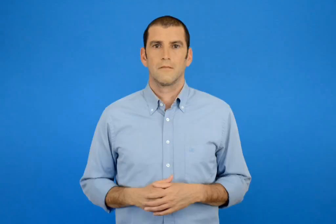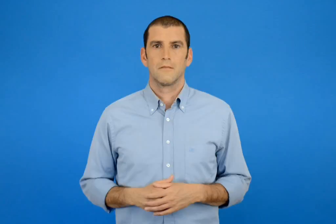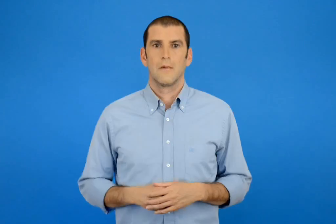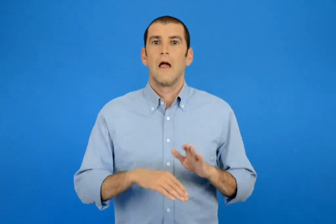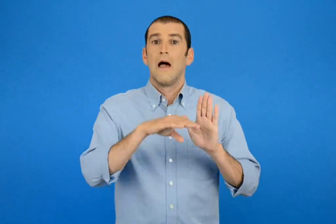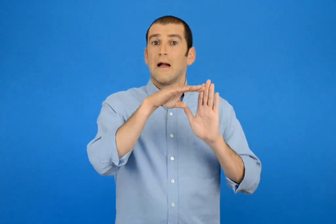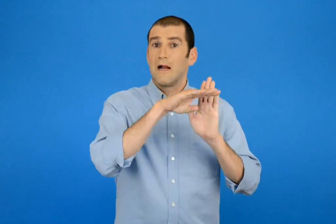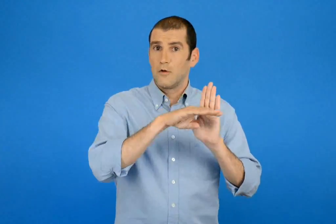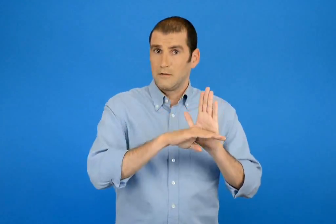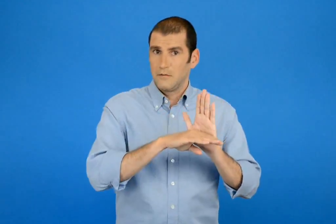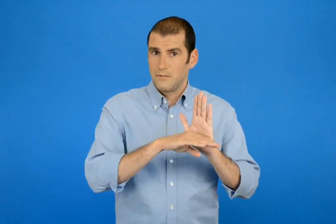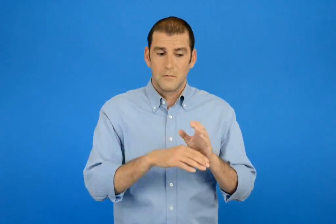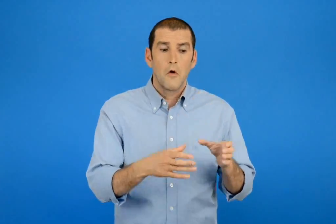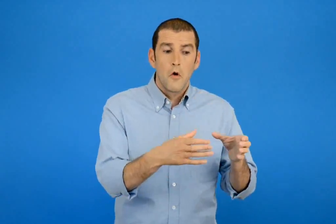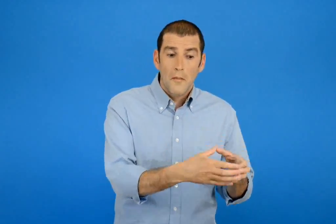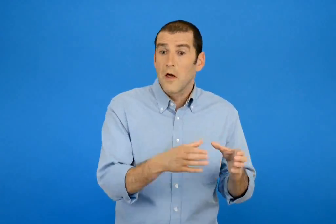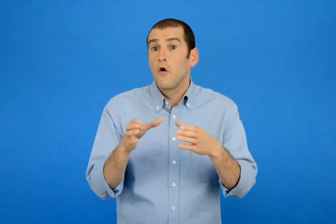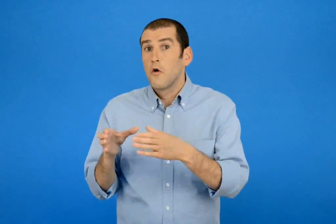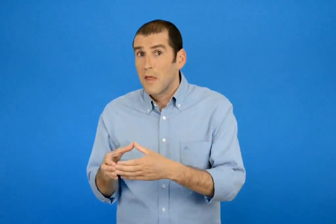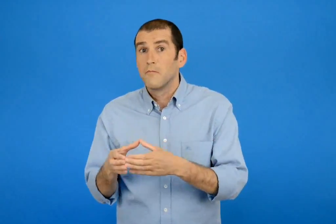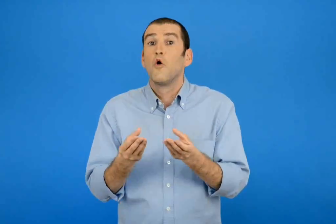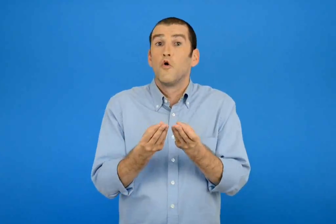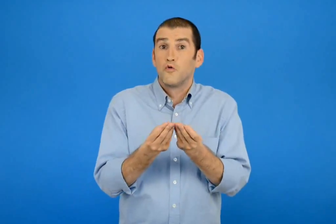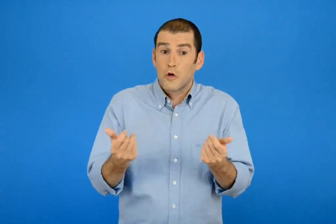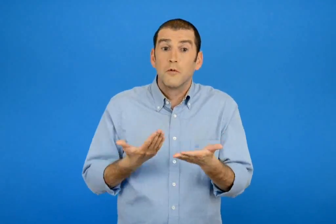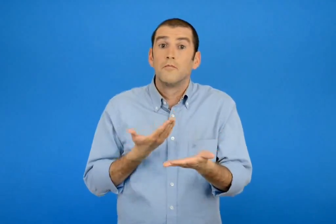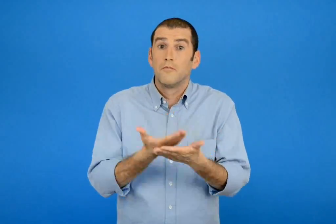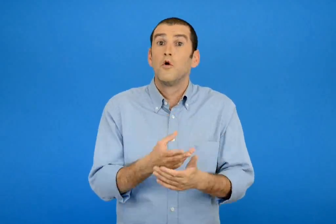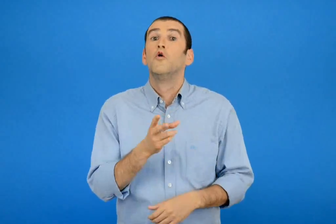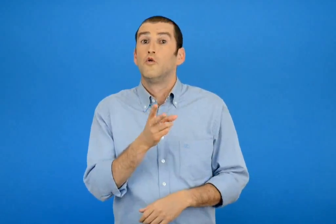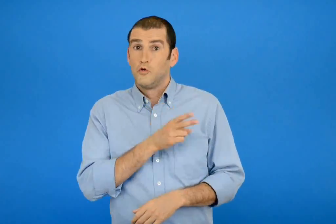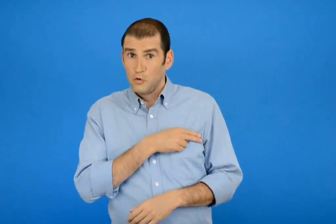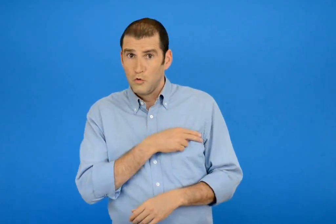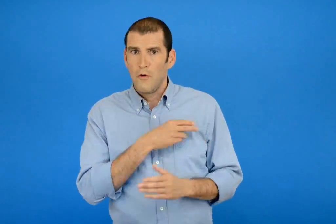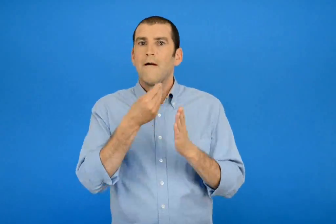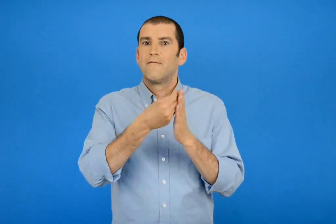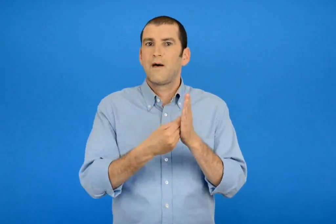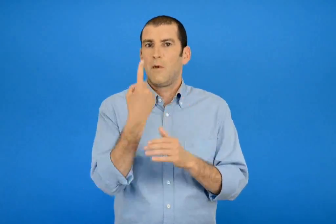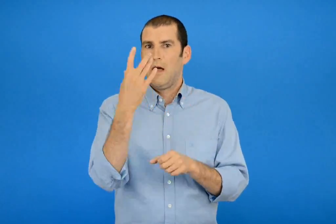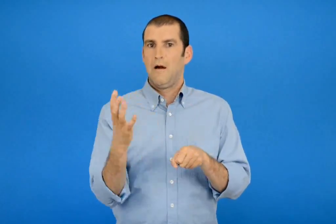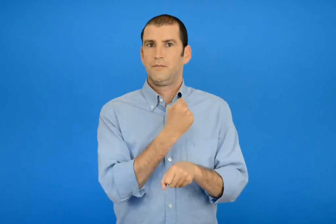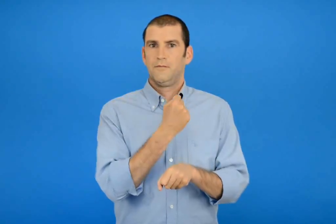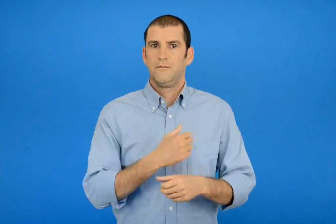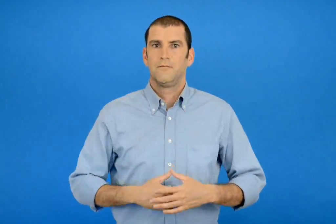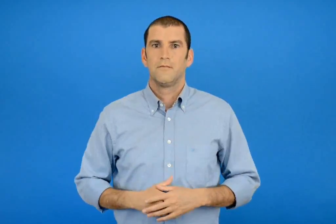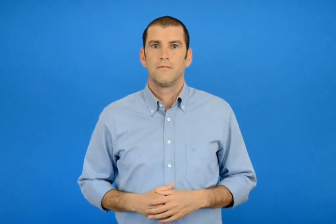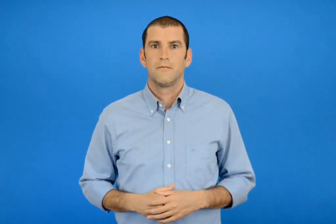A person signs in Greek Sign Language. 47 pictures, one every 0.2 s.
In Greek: κανόνας κάθε ομάδα κερδίζει έναν βαθμό για κάθε σωστό τρόπο που προτείνει
